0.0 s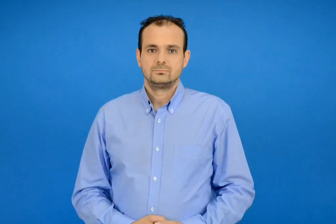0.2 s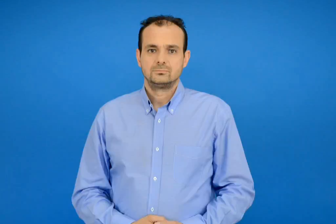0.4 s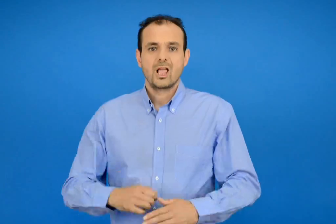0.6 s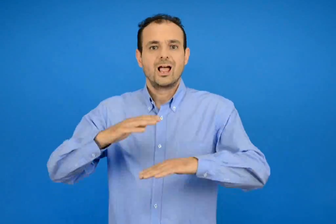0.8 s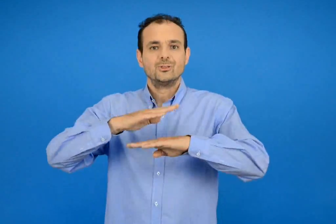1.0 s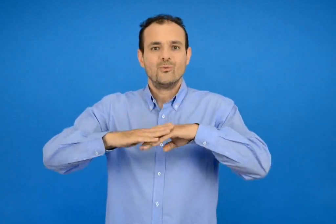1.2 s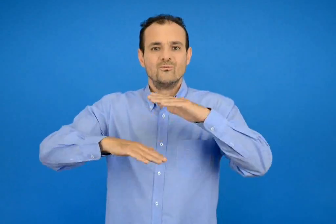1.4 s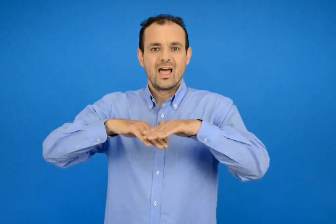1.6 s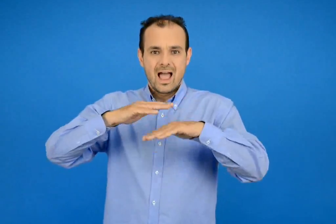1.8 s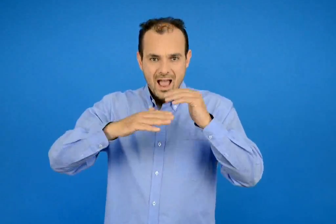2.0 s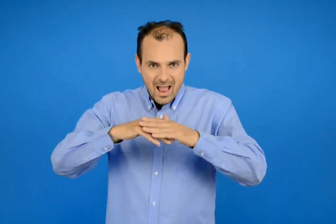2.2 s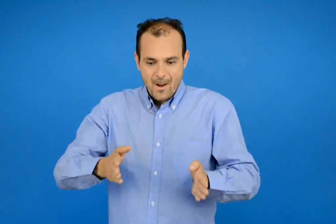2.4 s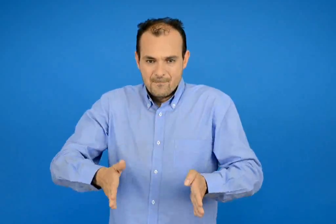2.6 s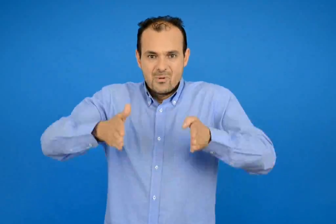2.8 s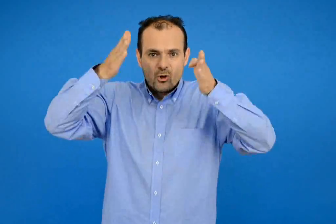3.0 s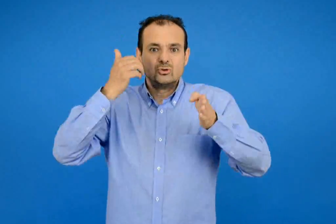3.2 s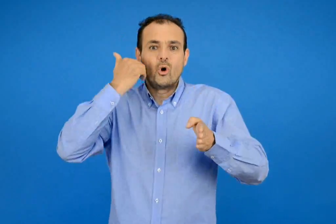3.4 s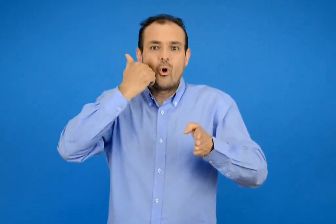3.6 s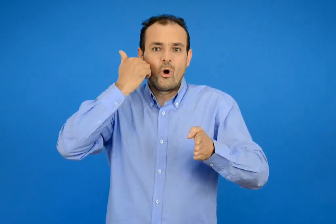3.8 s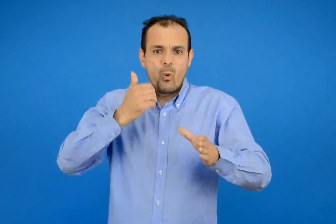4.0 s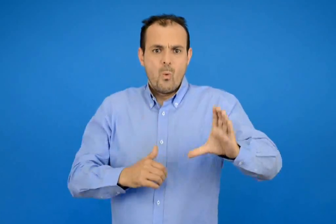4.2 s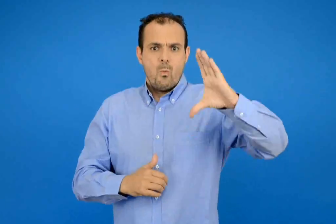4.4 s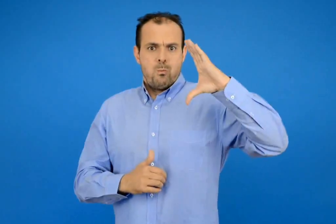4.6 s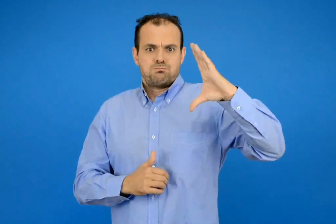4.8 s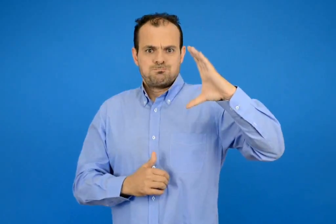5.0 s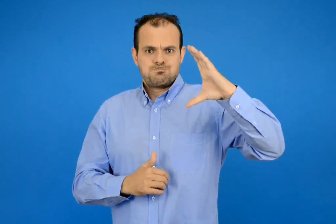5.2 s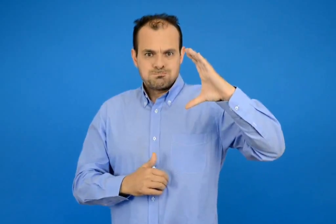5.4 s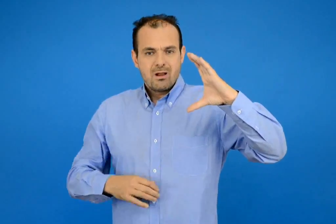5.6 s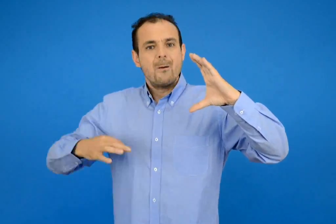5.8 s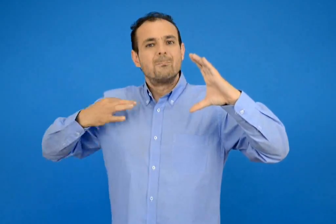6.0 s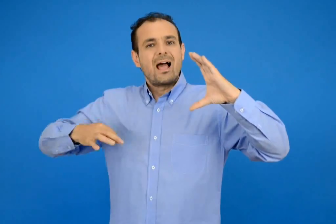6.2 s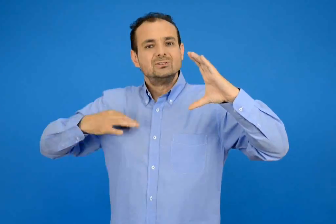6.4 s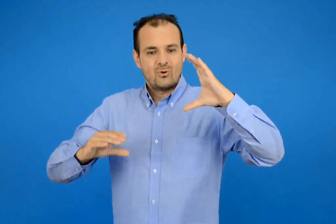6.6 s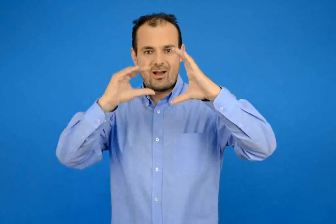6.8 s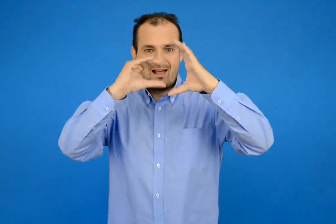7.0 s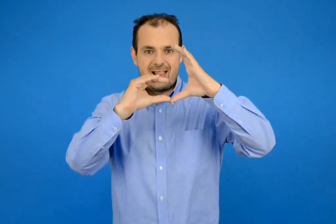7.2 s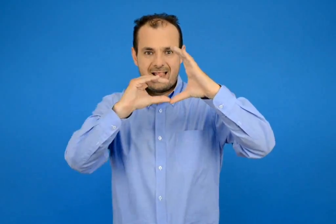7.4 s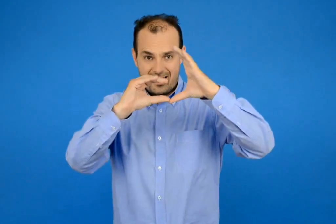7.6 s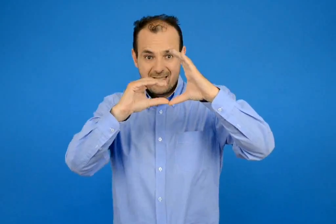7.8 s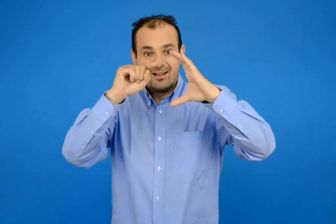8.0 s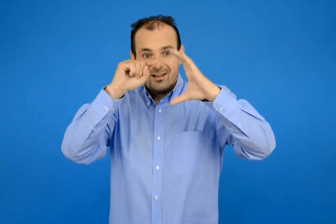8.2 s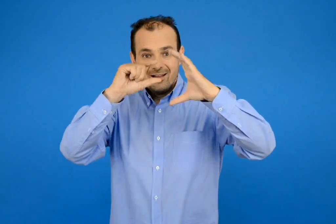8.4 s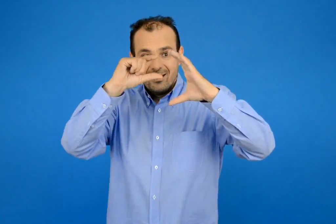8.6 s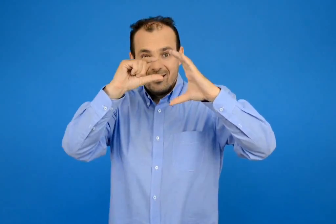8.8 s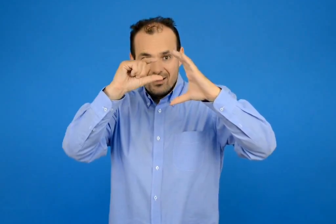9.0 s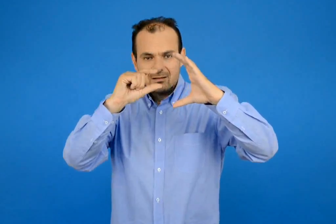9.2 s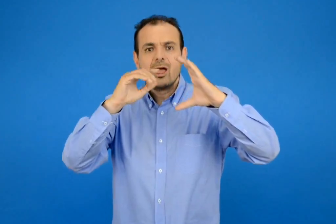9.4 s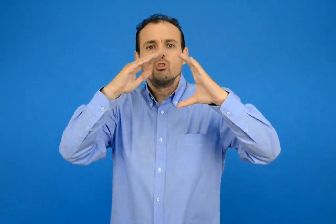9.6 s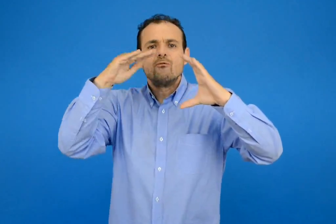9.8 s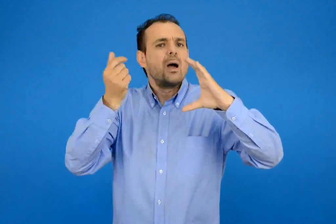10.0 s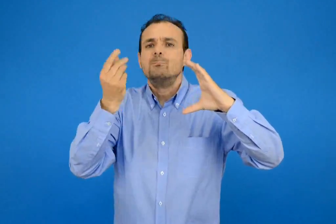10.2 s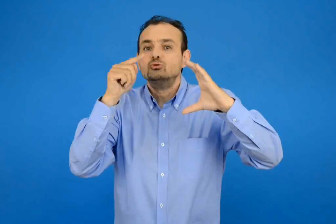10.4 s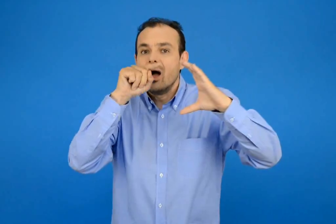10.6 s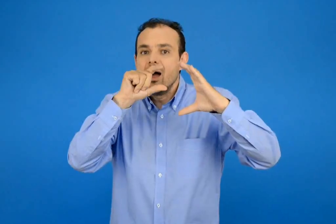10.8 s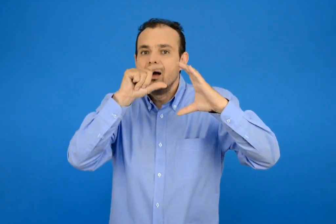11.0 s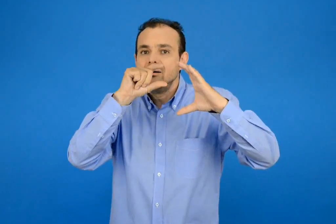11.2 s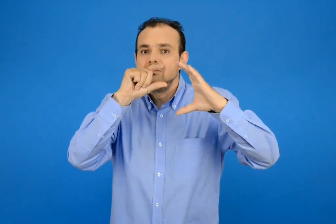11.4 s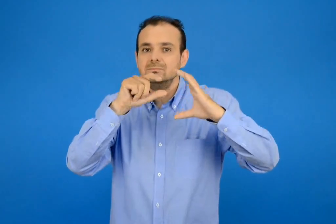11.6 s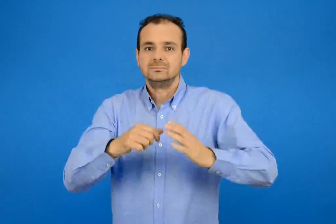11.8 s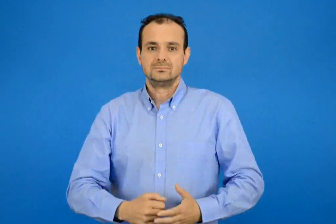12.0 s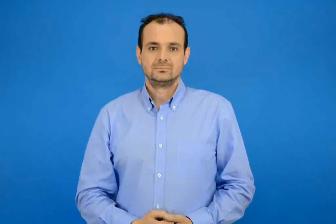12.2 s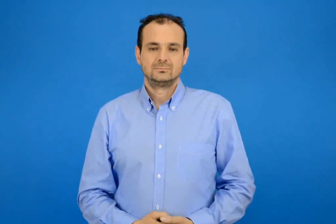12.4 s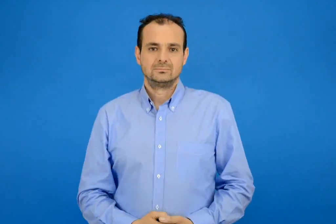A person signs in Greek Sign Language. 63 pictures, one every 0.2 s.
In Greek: πόσα τουβλάκια πιο ψηλός είναι ο κόκκινος πύργος από τον πράσινο ;
